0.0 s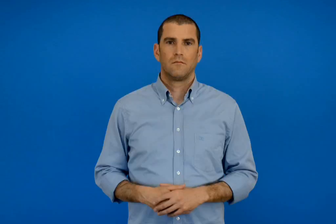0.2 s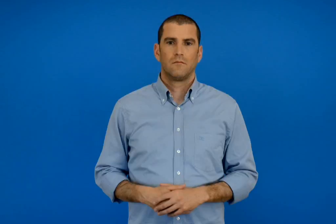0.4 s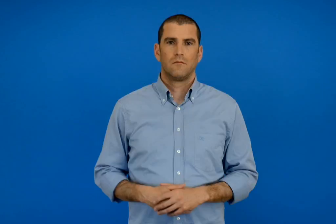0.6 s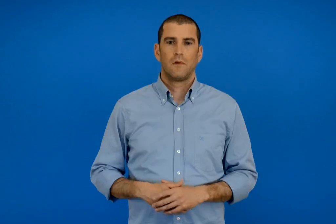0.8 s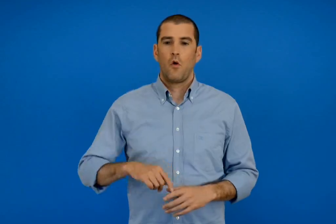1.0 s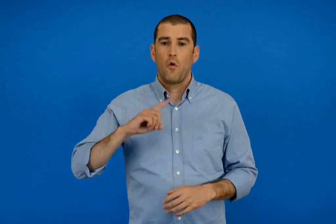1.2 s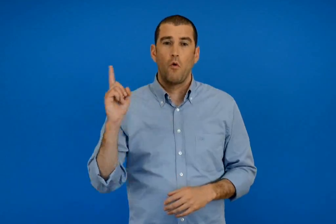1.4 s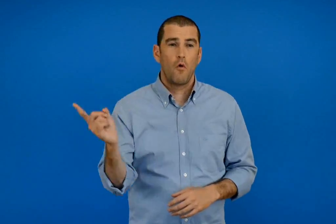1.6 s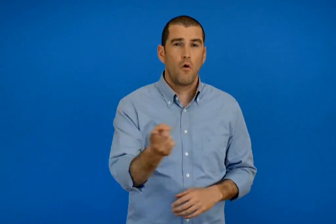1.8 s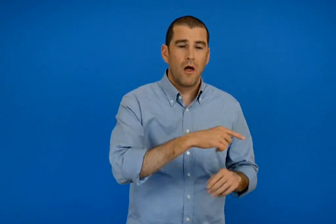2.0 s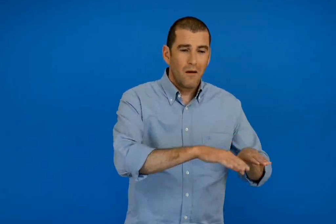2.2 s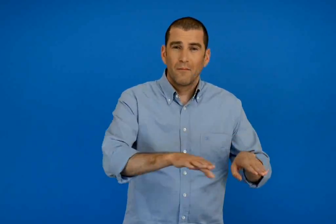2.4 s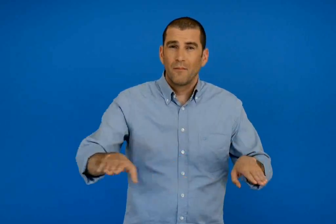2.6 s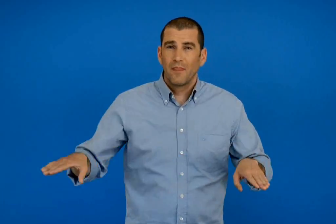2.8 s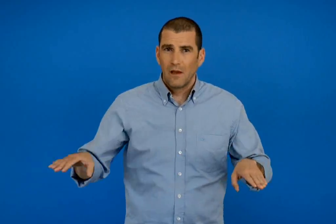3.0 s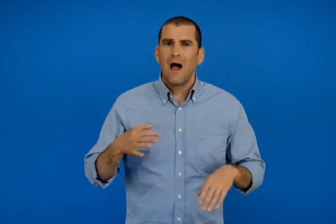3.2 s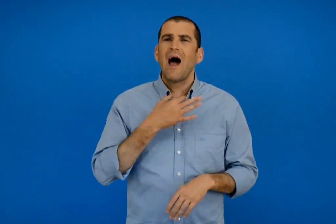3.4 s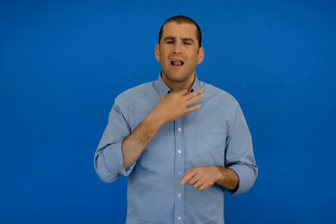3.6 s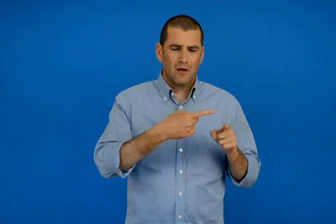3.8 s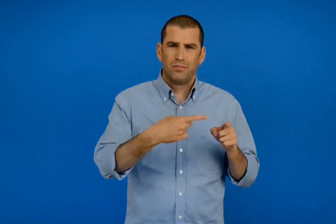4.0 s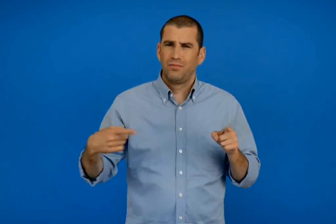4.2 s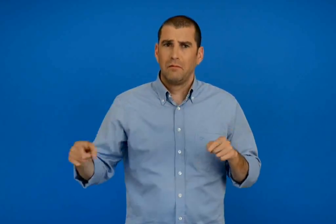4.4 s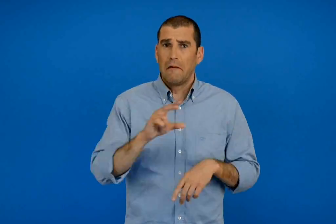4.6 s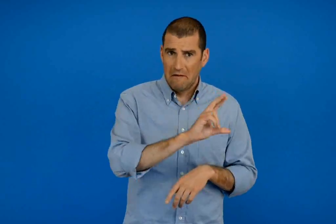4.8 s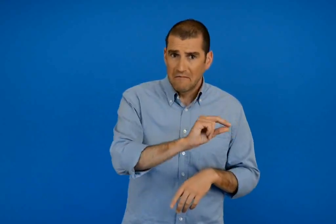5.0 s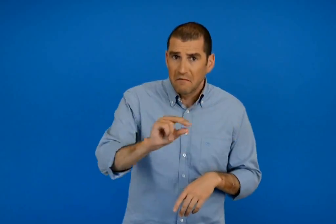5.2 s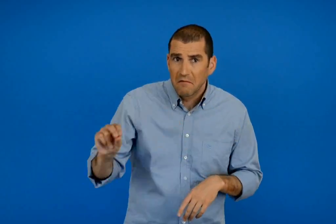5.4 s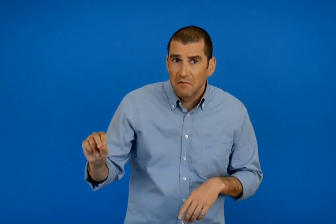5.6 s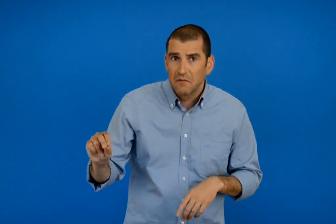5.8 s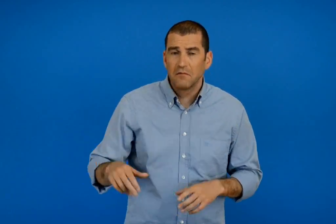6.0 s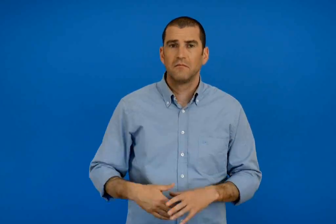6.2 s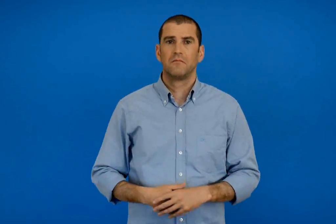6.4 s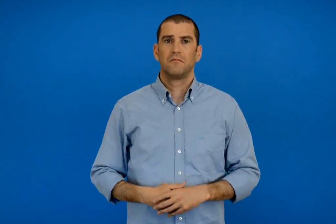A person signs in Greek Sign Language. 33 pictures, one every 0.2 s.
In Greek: έχουν όλα τα παιδιά τις ιδίες ανάγκες ;
